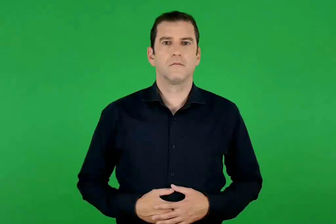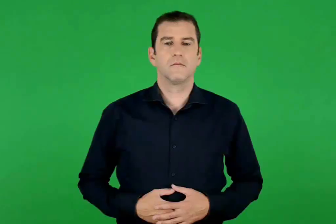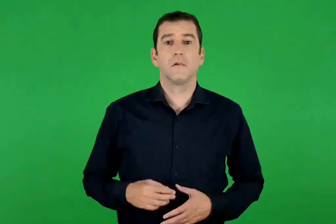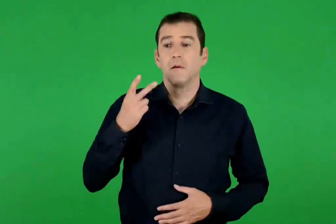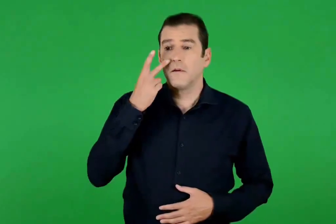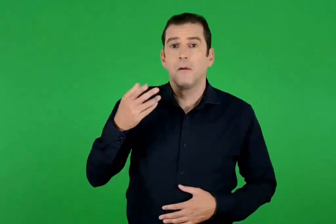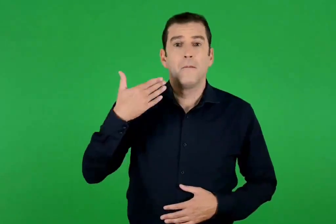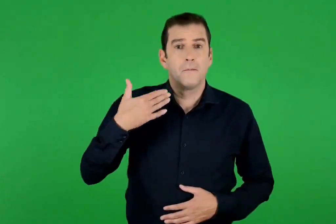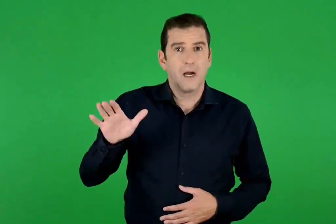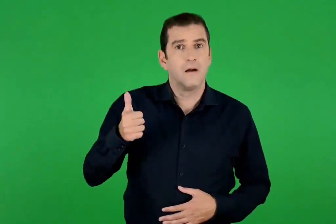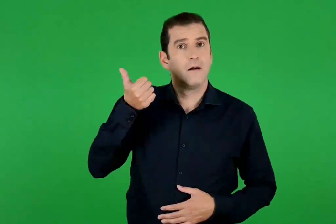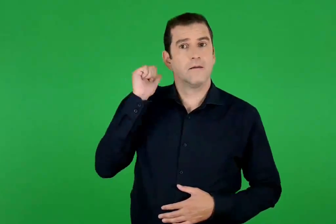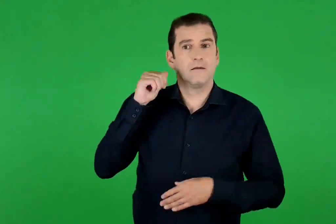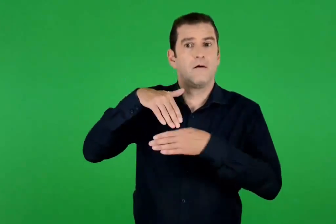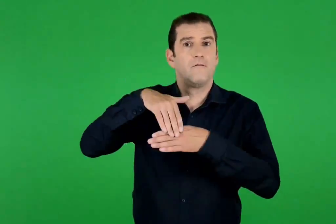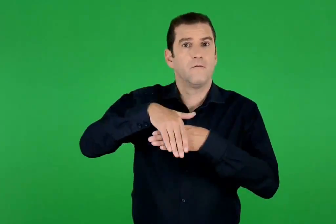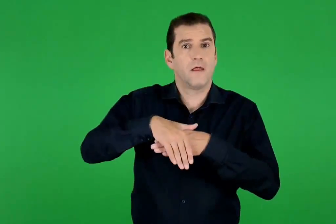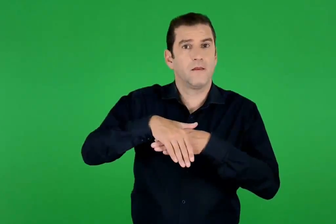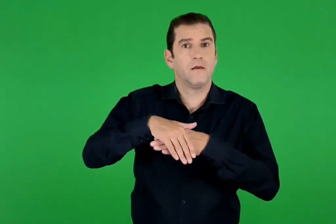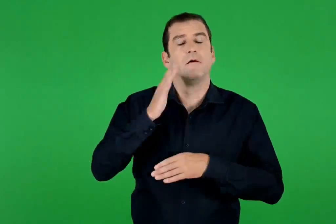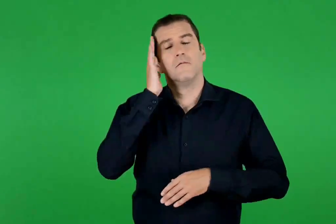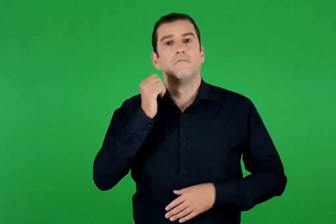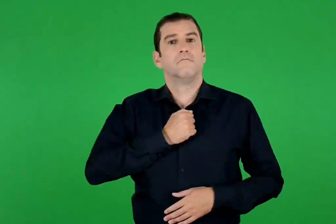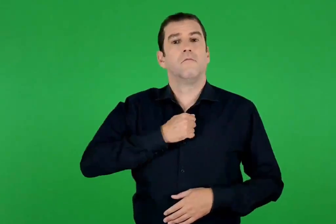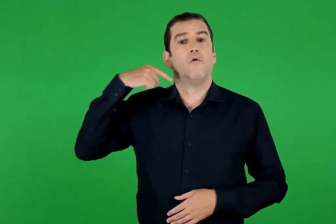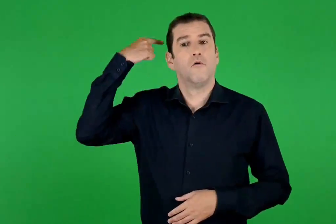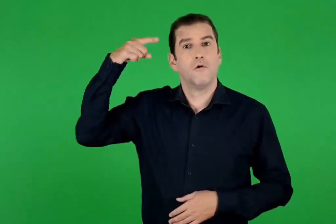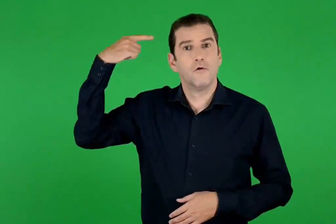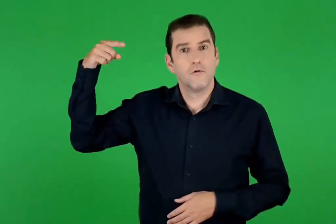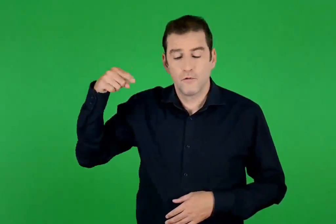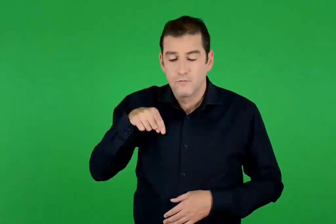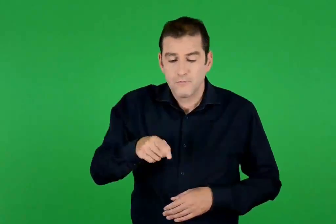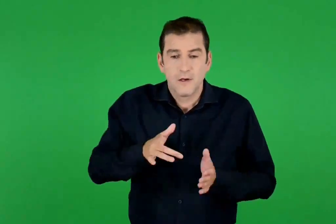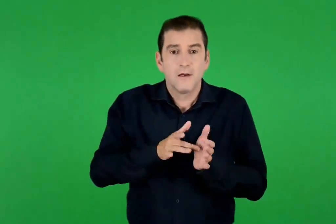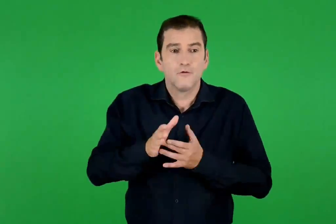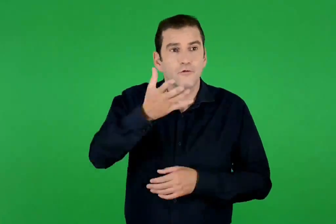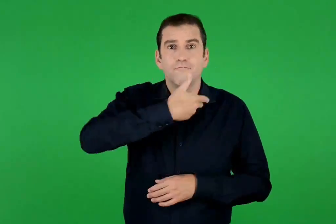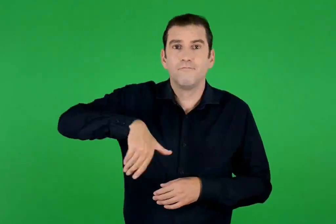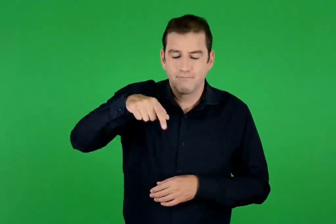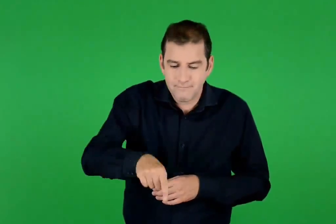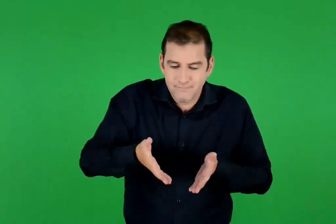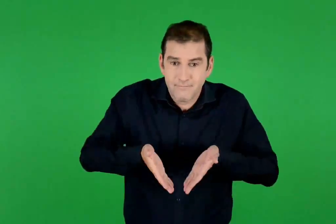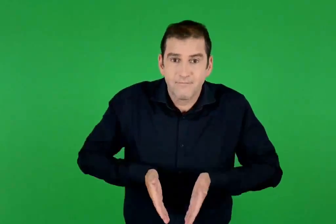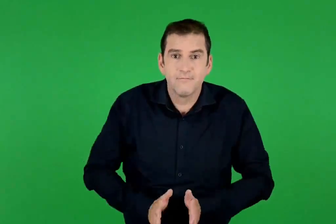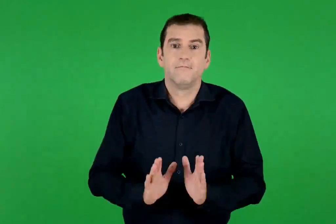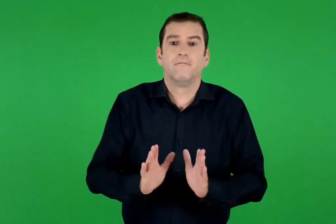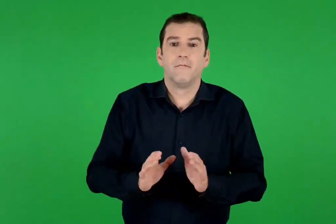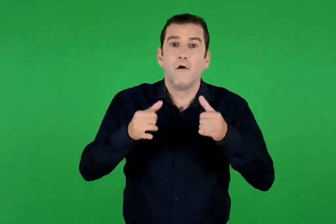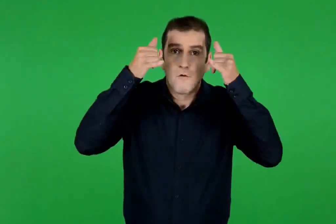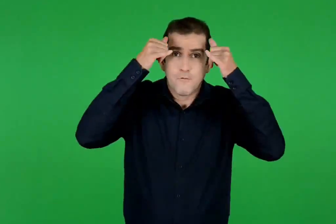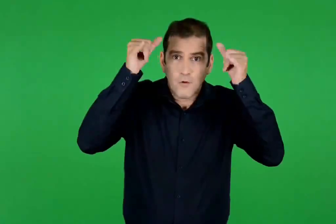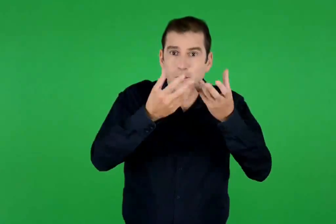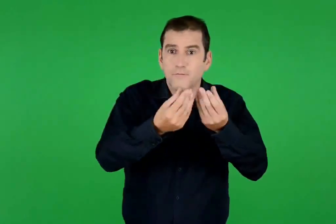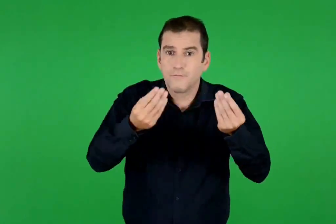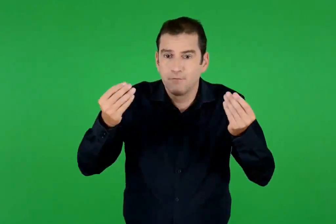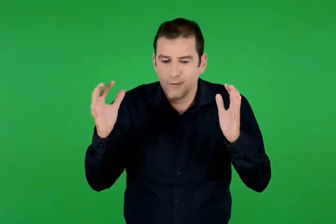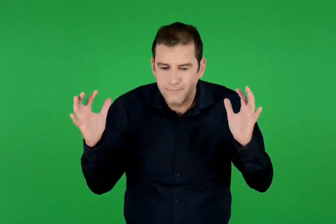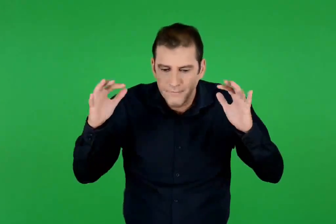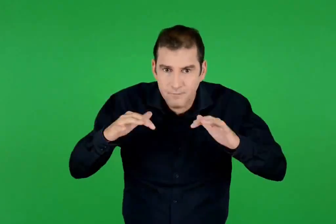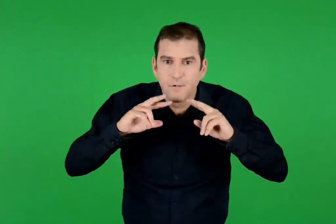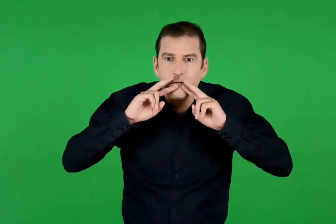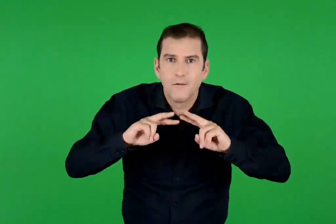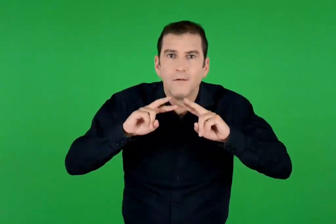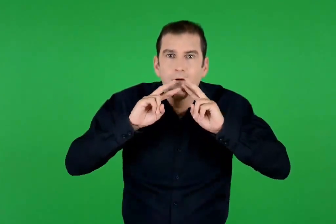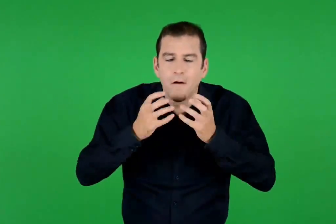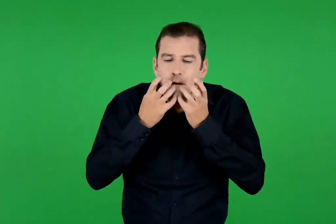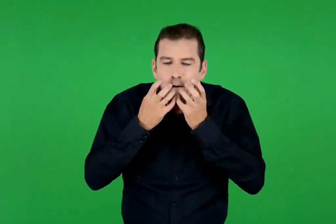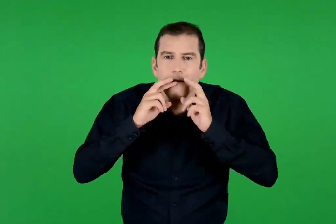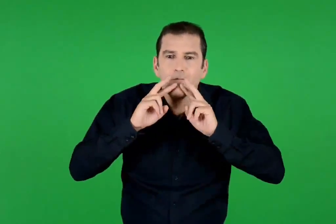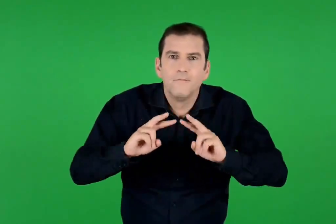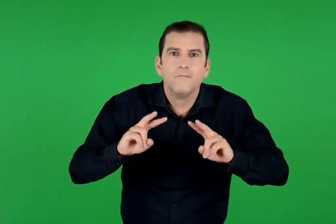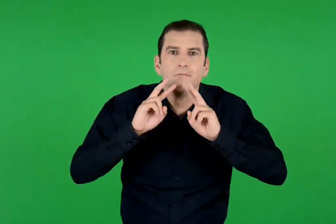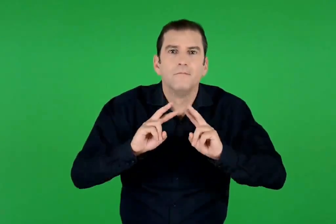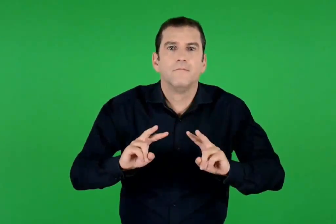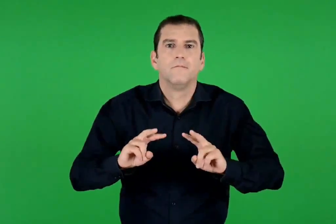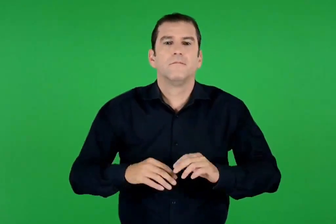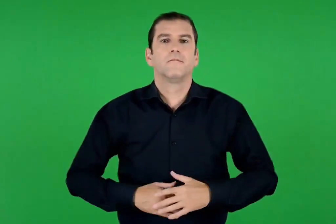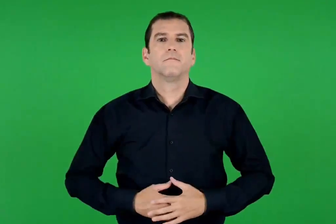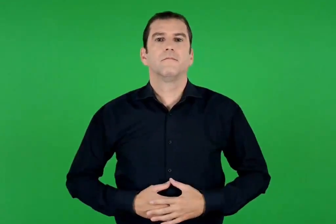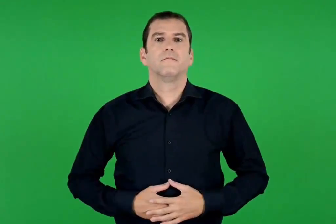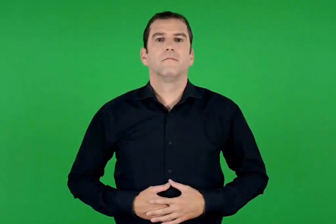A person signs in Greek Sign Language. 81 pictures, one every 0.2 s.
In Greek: είδα χτες το βράδυ στο όνειρό μου , τον γεννημένο μας χριστό , τα βόδια επάνω του εφυσούσαν , όλο το χνώτο τους ζεστό
